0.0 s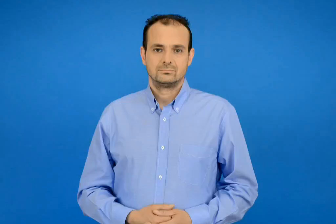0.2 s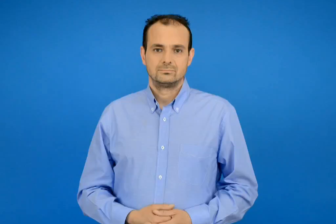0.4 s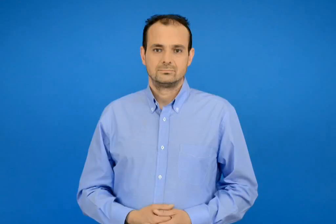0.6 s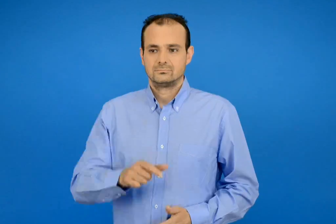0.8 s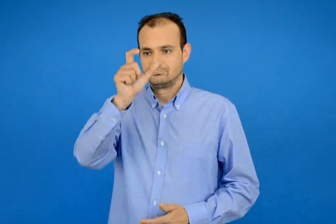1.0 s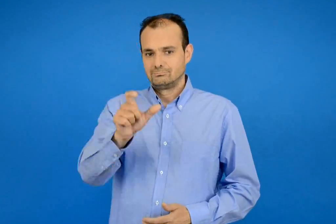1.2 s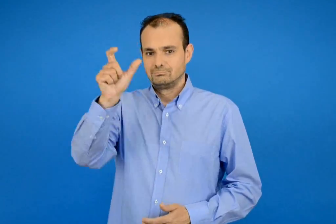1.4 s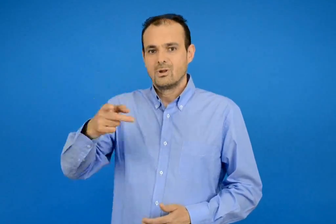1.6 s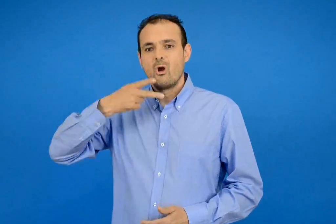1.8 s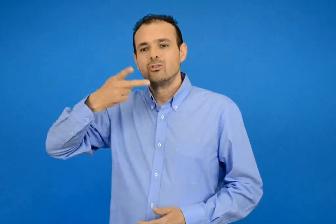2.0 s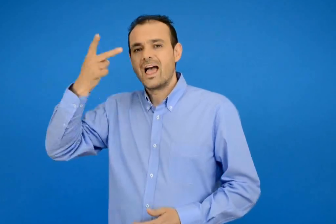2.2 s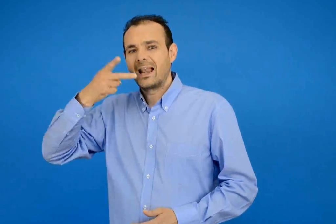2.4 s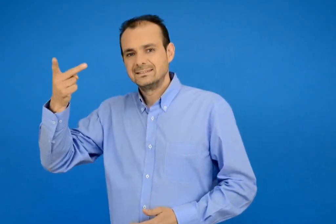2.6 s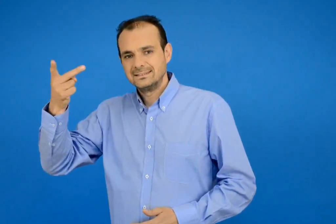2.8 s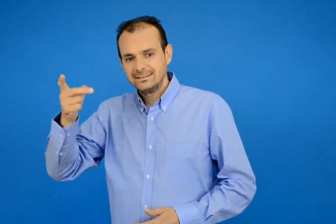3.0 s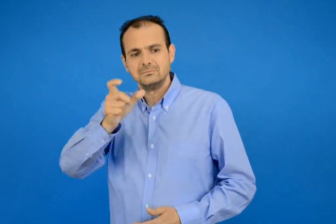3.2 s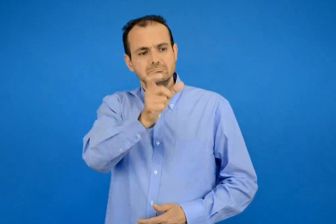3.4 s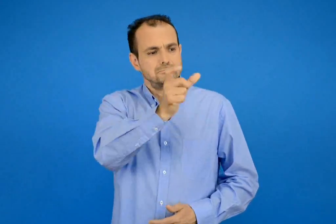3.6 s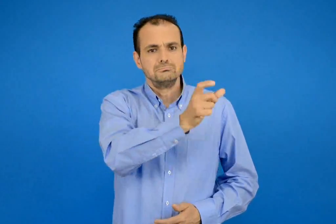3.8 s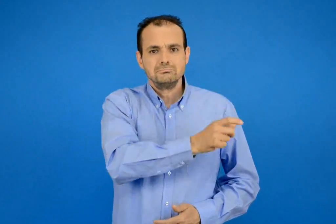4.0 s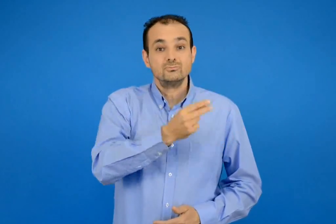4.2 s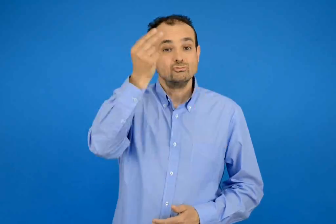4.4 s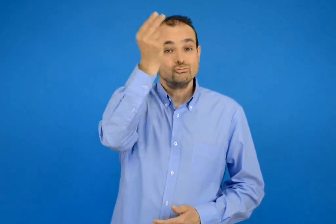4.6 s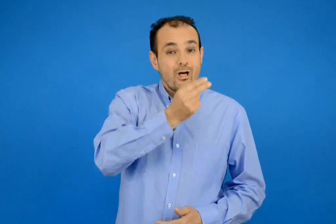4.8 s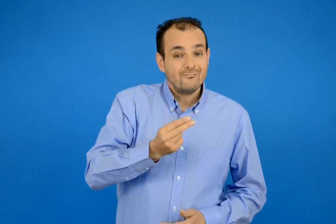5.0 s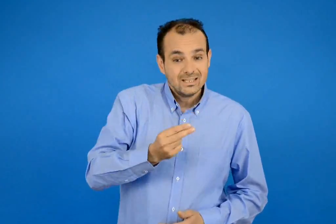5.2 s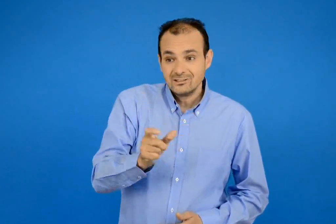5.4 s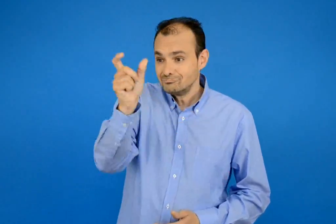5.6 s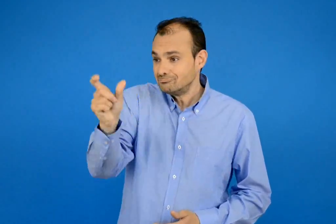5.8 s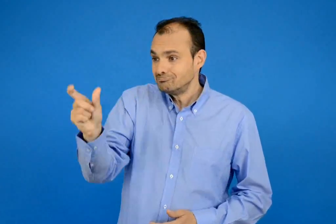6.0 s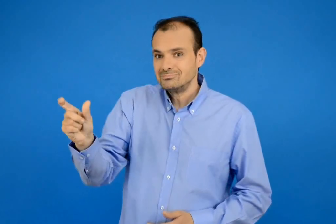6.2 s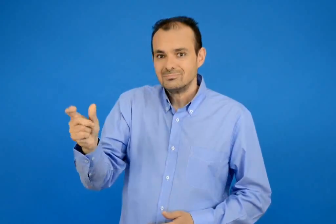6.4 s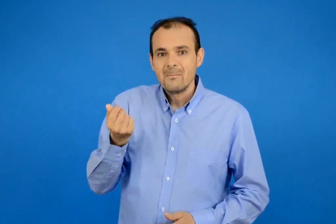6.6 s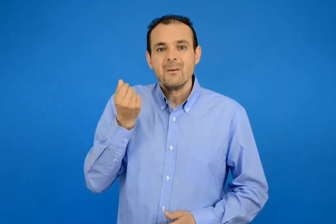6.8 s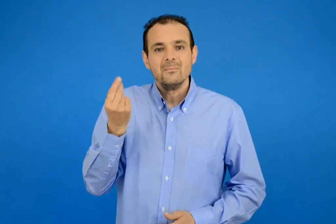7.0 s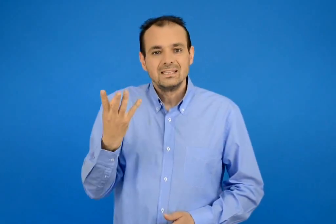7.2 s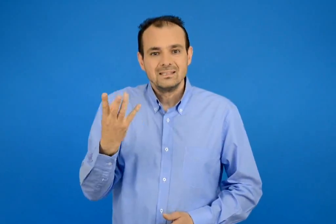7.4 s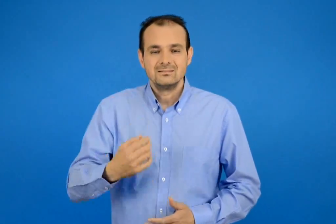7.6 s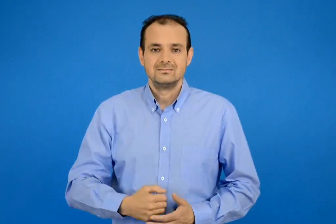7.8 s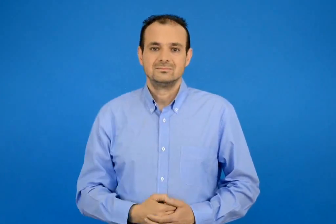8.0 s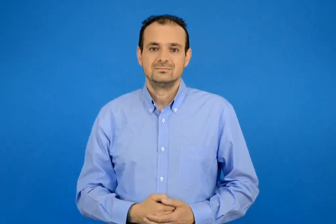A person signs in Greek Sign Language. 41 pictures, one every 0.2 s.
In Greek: λογοτέχνες ζωγράφοι και μαθηματικοί
